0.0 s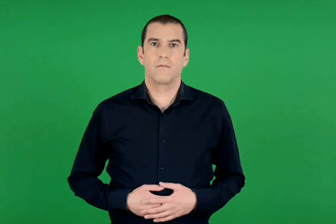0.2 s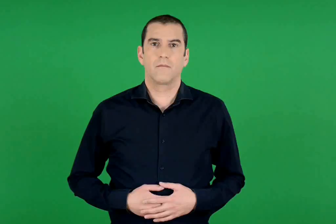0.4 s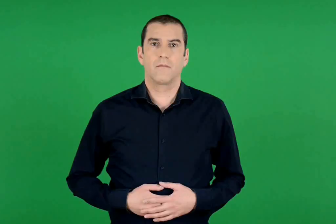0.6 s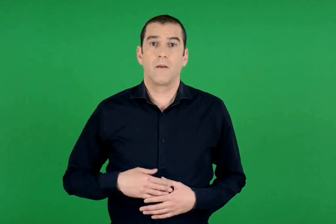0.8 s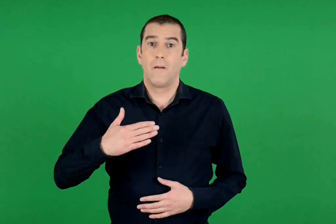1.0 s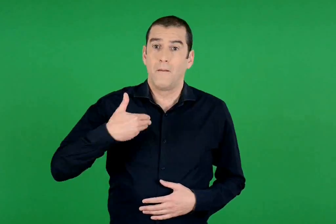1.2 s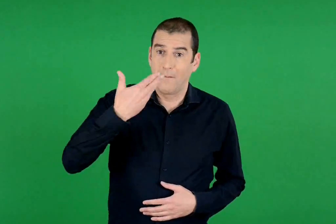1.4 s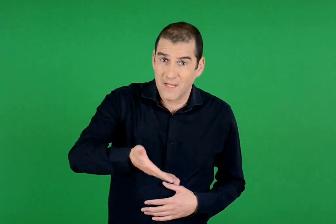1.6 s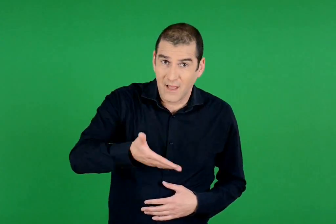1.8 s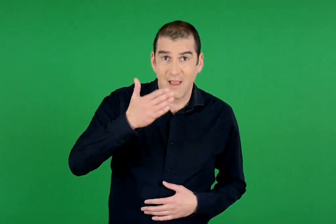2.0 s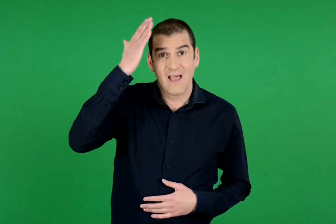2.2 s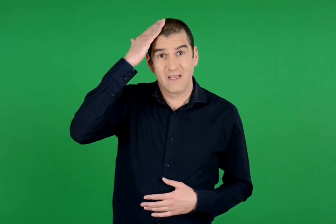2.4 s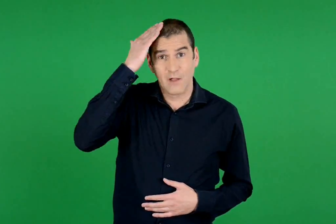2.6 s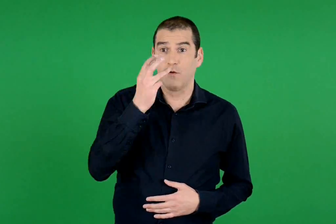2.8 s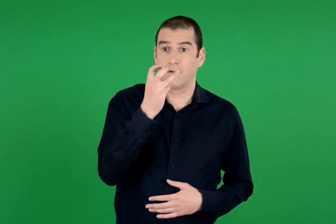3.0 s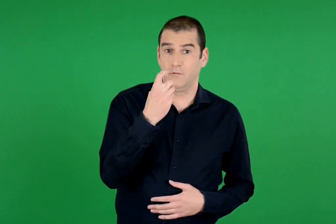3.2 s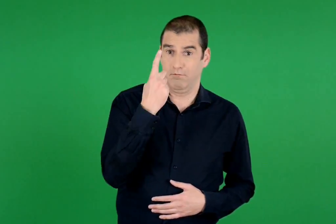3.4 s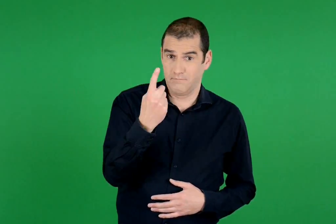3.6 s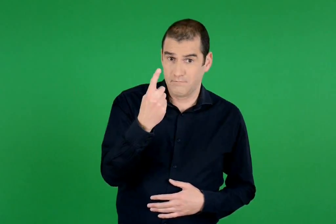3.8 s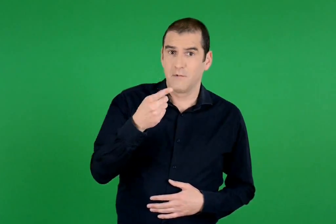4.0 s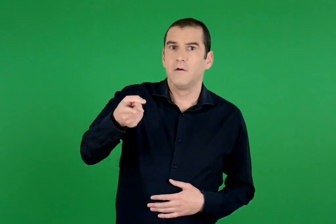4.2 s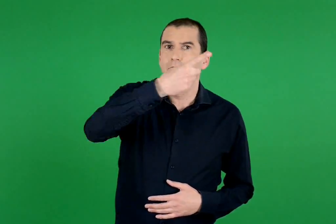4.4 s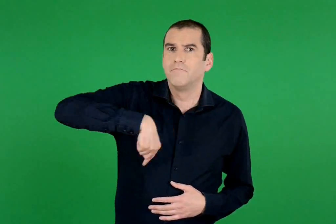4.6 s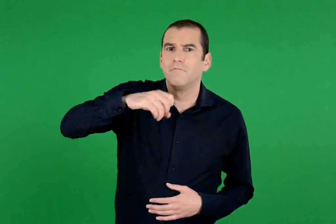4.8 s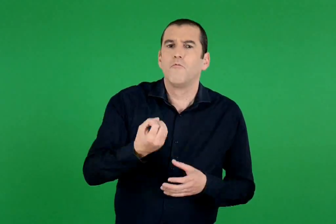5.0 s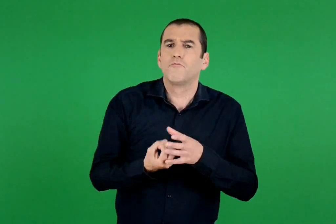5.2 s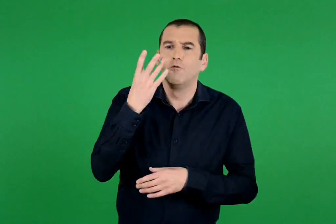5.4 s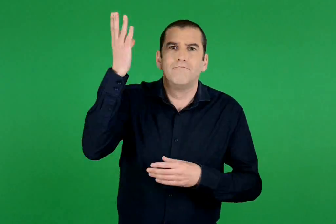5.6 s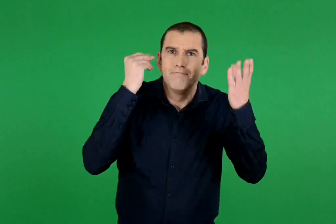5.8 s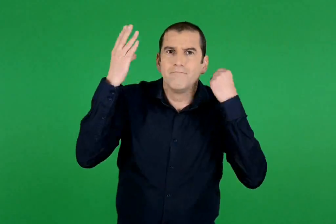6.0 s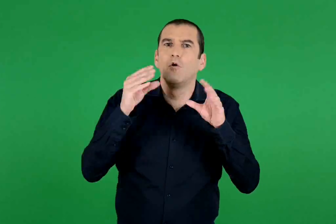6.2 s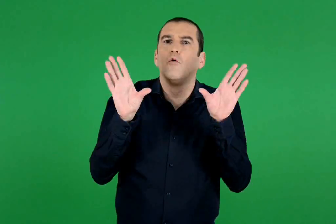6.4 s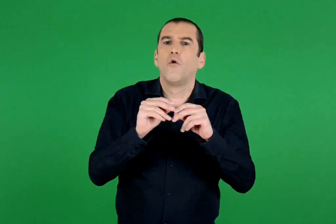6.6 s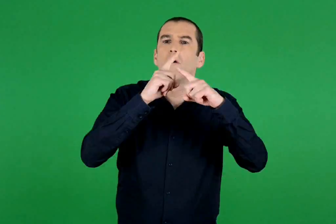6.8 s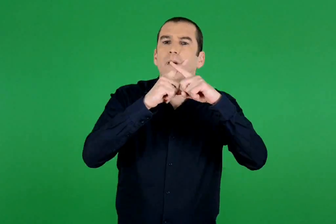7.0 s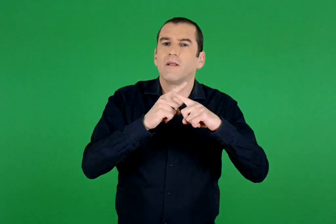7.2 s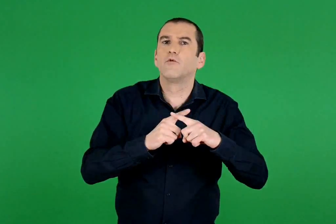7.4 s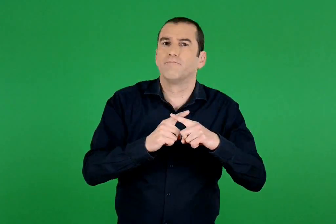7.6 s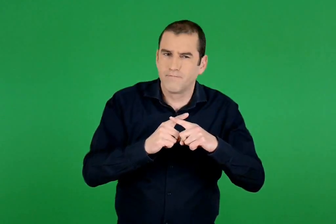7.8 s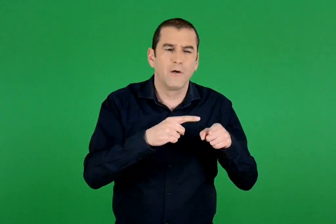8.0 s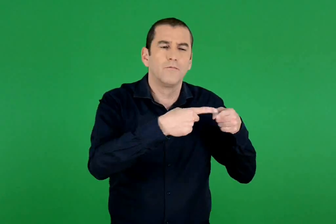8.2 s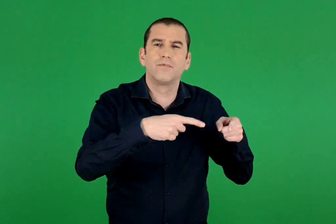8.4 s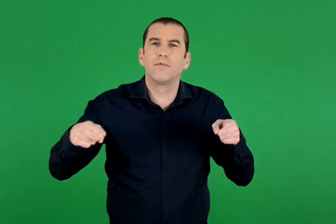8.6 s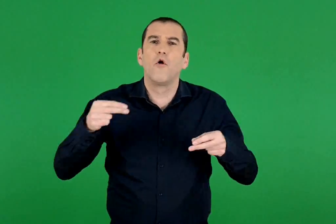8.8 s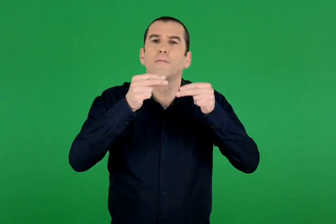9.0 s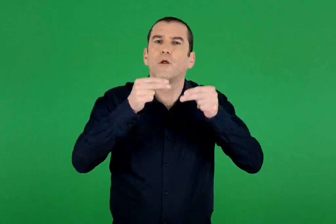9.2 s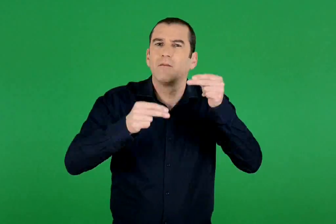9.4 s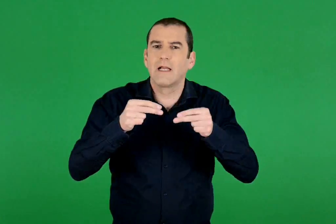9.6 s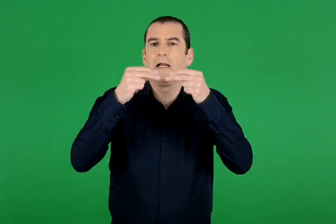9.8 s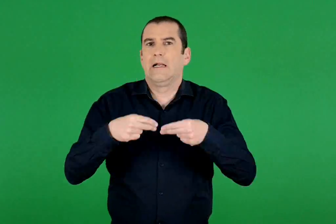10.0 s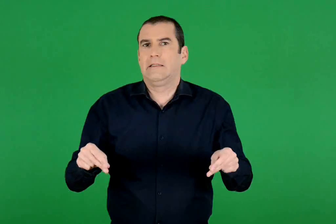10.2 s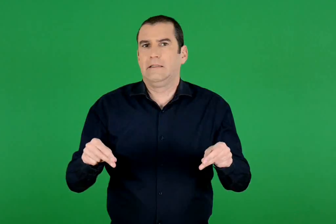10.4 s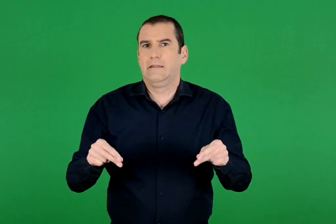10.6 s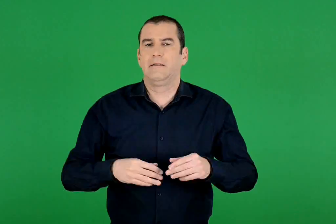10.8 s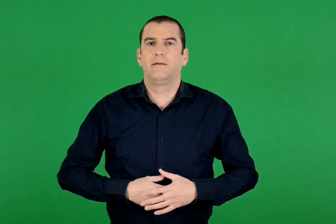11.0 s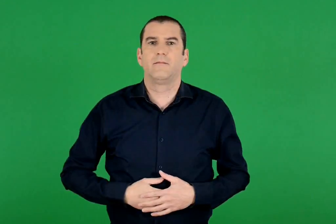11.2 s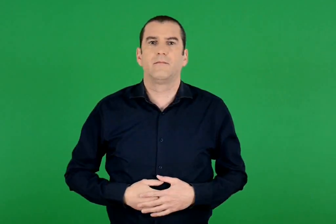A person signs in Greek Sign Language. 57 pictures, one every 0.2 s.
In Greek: στη συνέχεια , στο κεφάλαιο 31 θα λύσουμε διάφορα προβλήματα , χρησιμοποιώντας και τις νέες γνώσεις μας στον πολλαπλασιασμό
